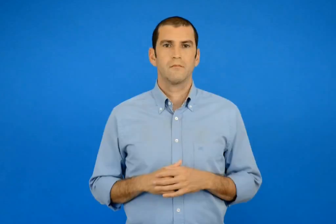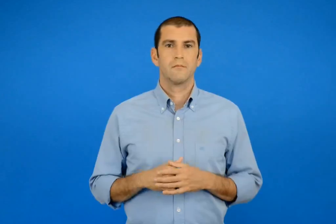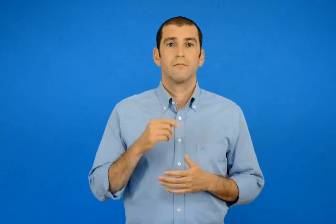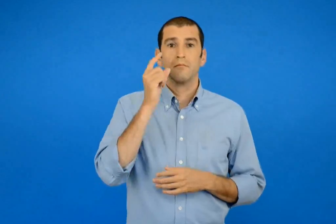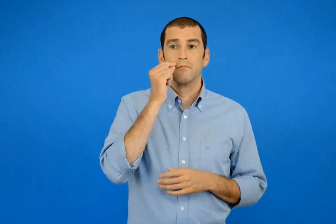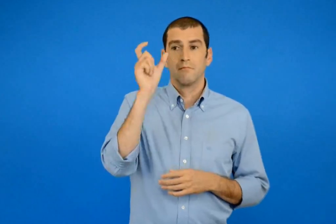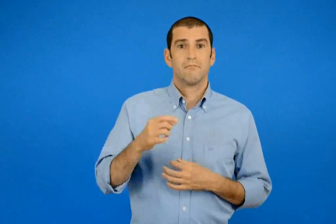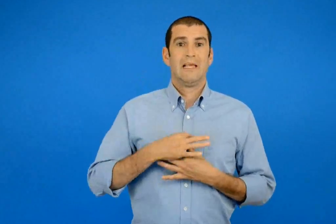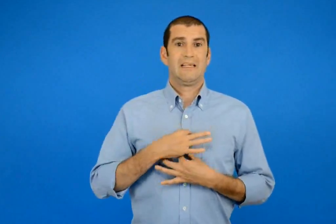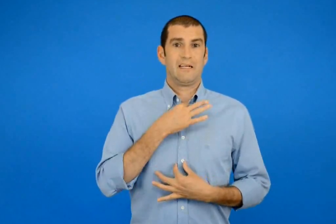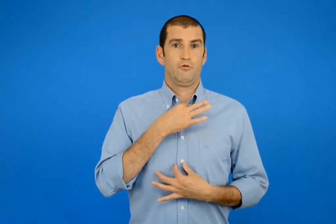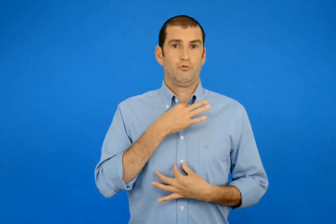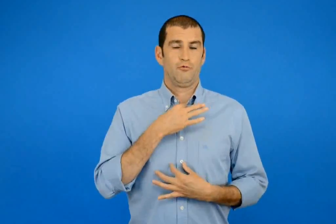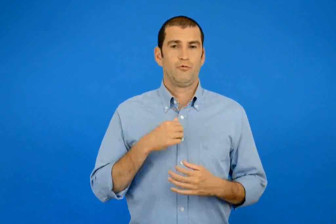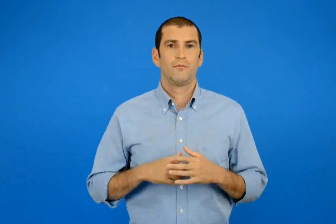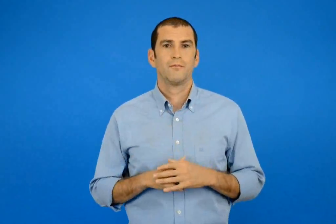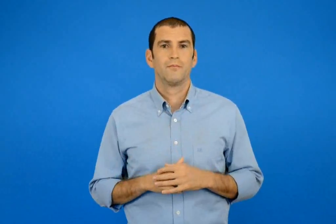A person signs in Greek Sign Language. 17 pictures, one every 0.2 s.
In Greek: κύριος
